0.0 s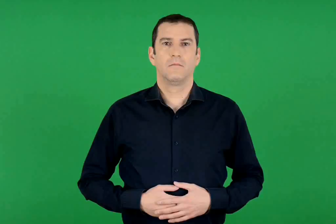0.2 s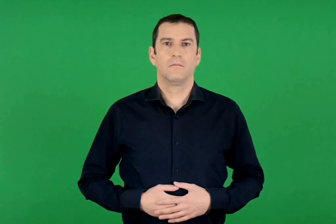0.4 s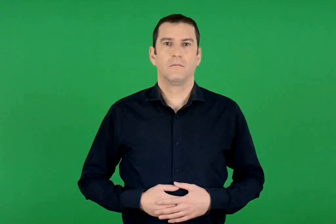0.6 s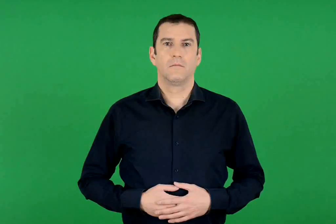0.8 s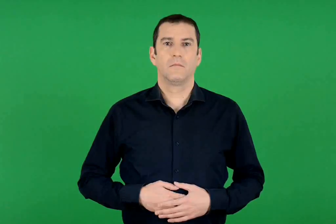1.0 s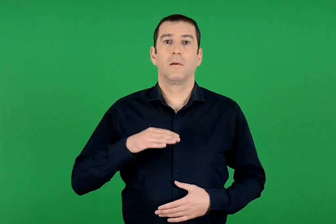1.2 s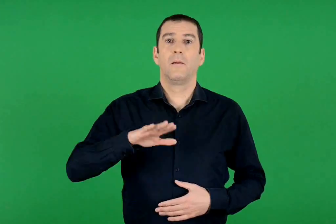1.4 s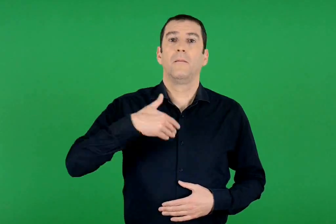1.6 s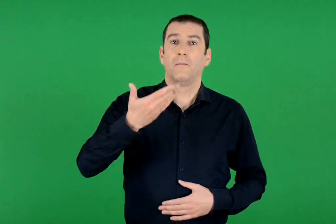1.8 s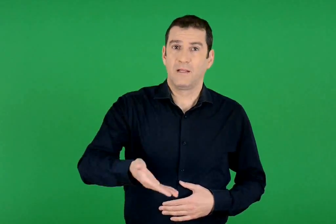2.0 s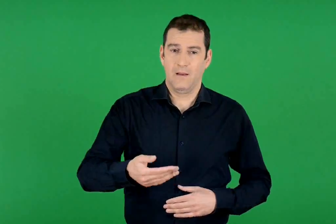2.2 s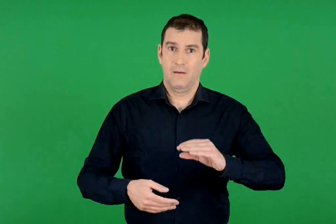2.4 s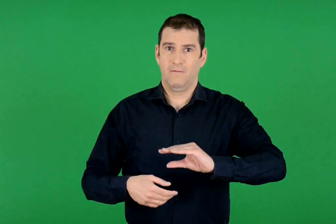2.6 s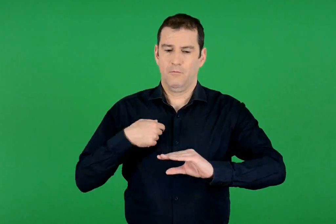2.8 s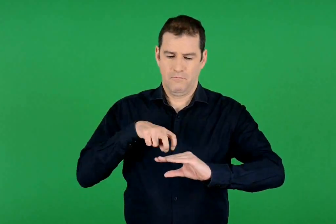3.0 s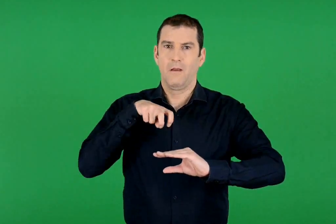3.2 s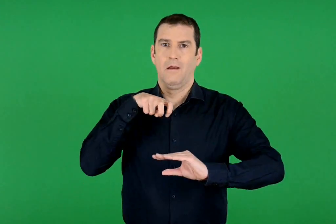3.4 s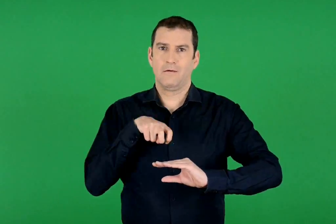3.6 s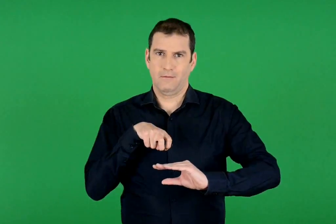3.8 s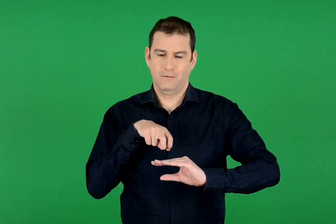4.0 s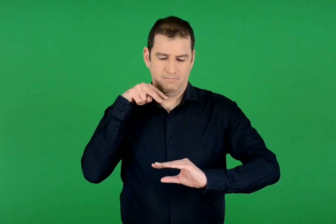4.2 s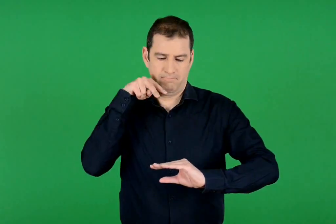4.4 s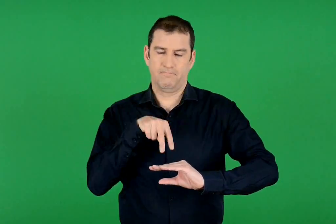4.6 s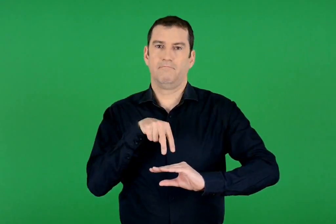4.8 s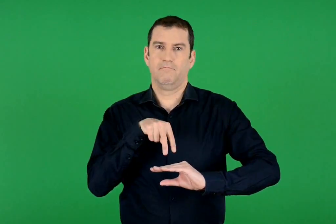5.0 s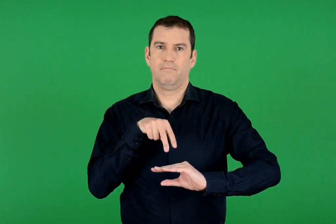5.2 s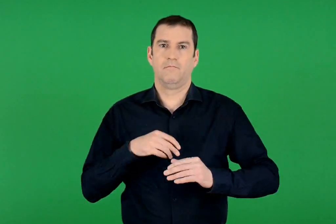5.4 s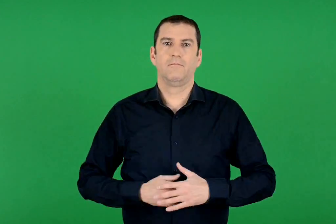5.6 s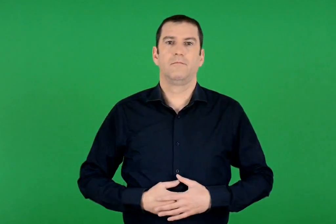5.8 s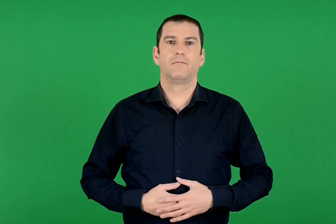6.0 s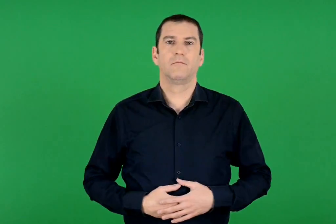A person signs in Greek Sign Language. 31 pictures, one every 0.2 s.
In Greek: τέλος , στεκόμαστε ακριβώς από πάνω του
